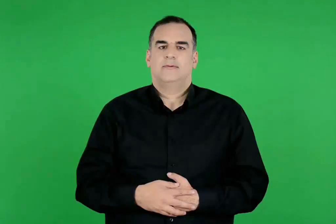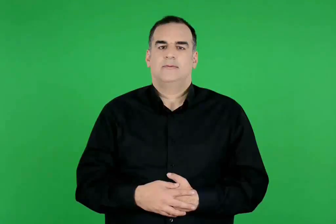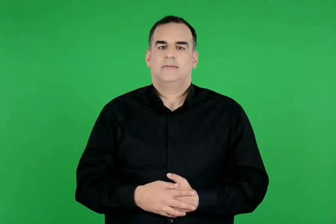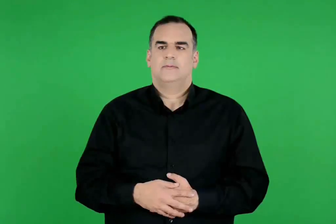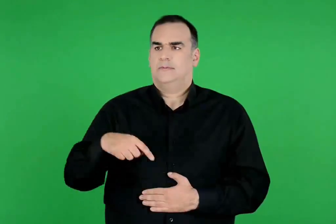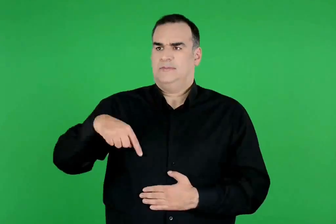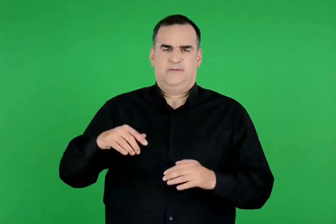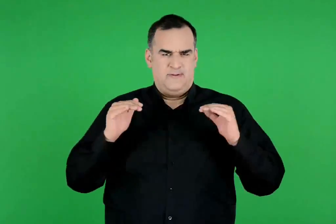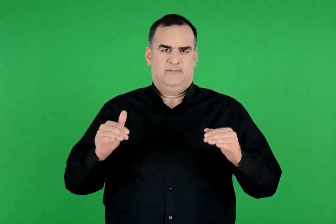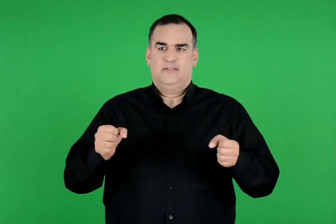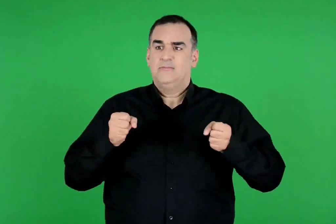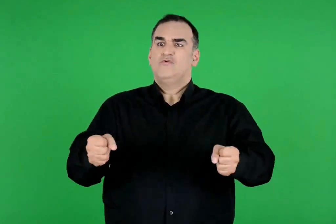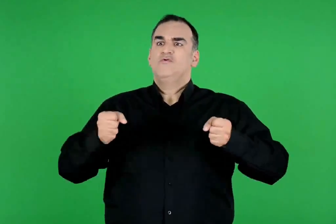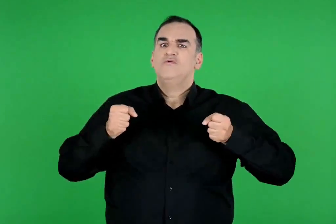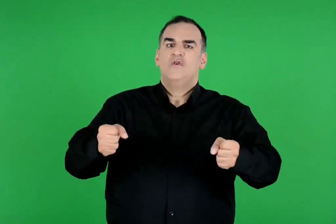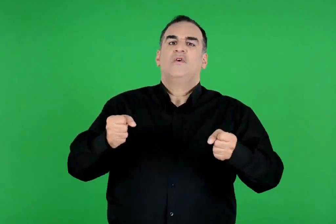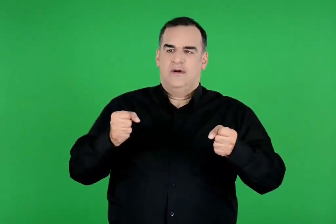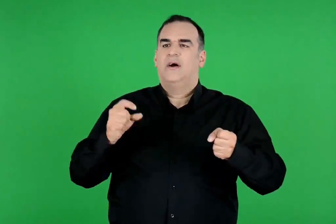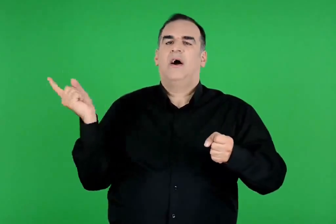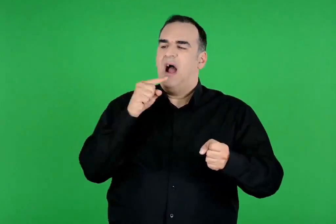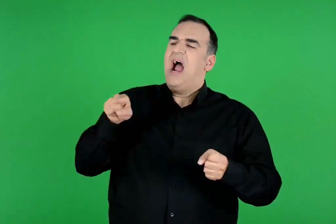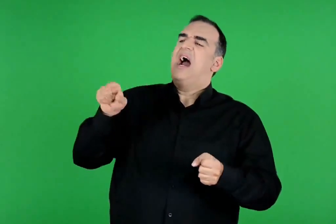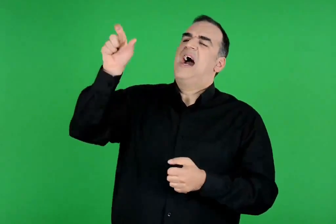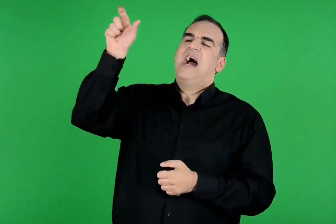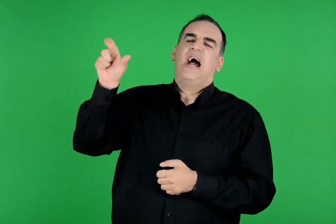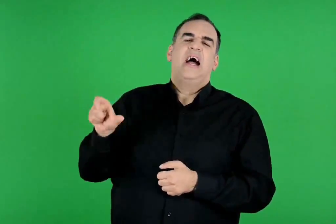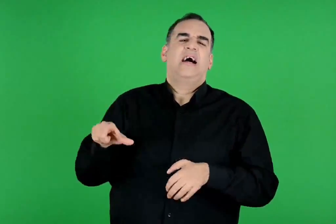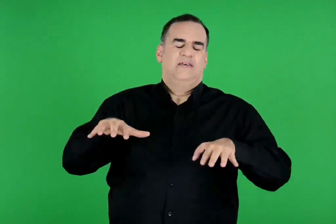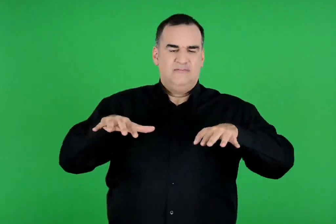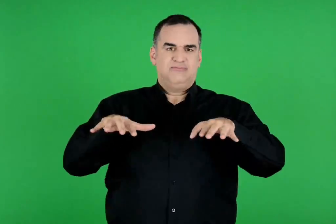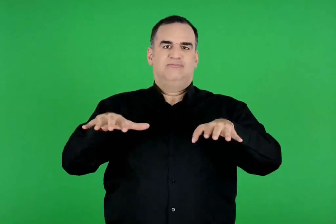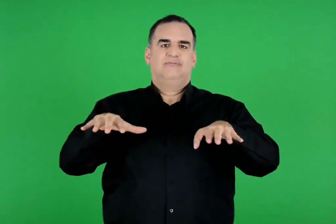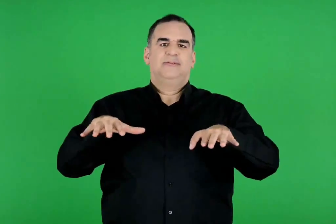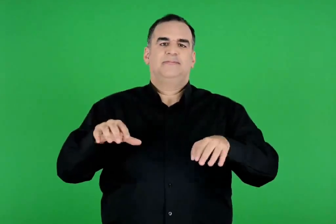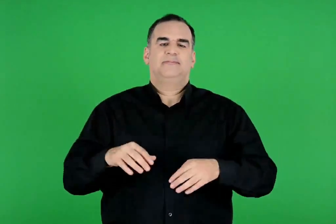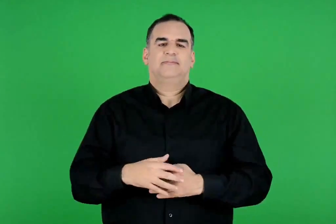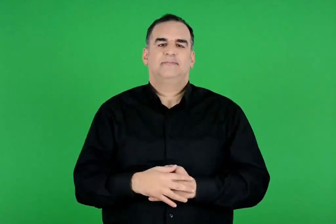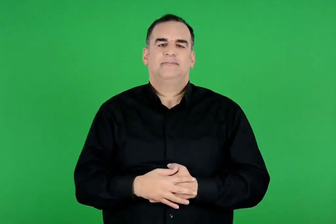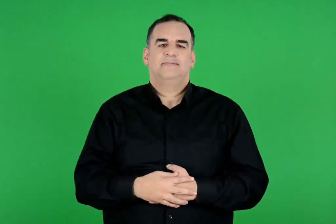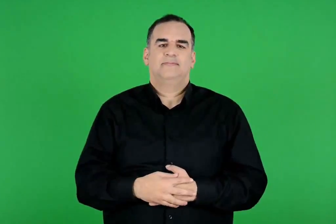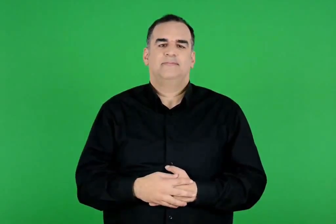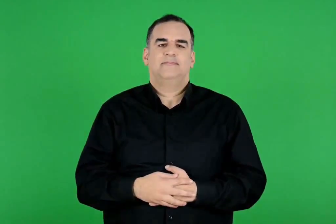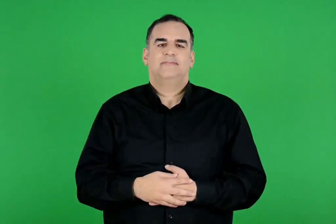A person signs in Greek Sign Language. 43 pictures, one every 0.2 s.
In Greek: και σήμερα ακόμα , όταν γίνεται κανένας μεγάλος σεισμός , λέμε χτύπησε ο εγκέλαδος
